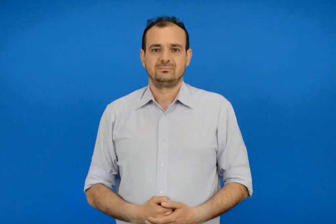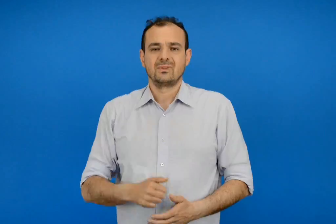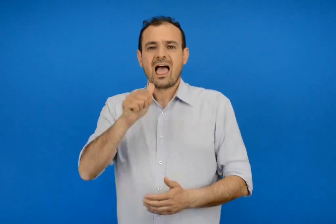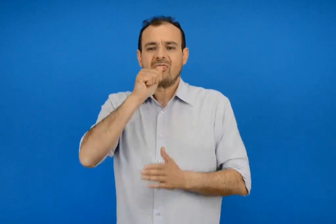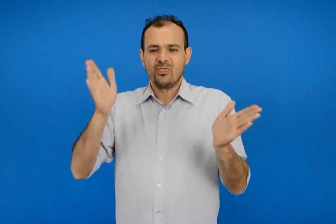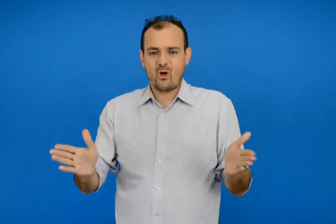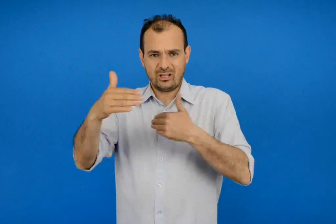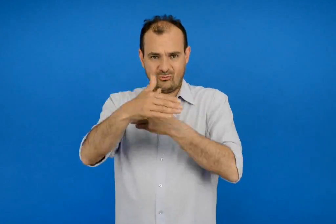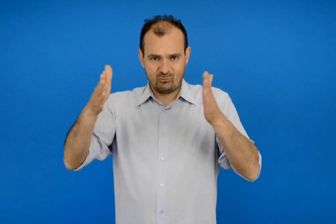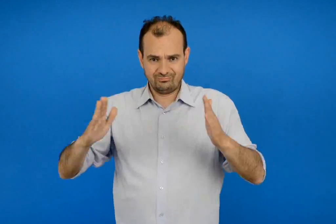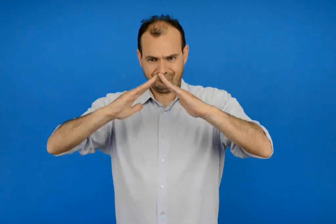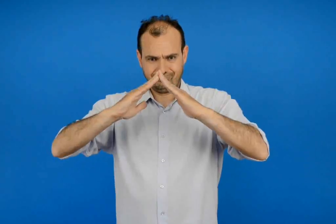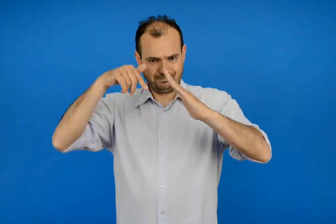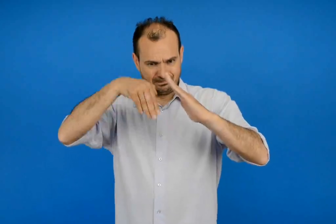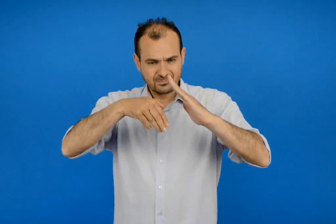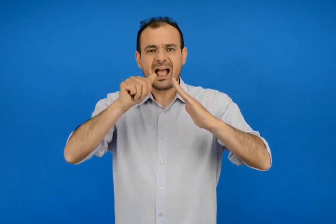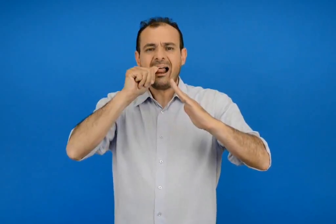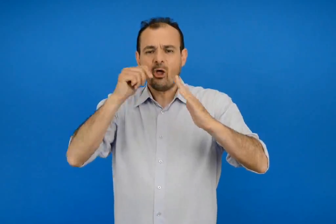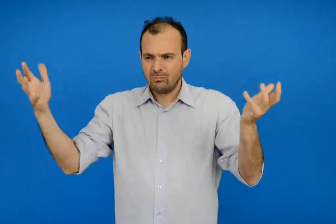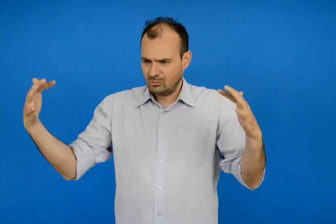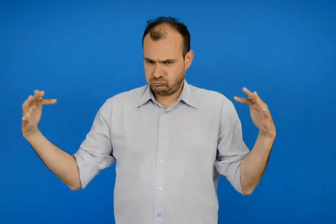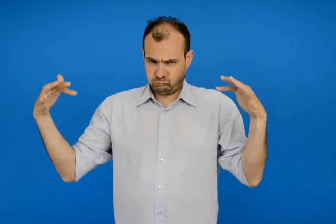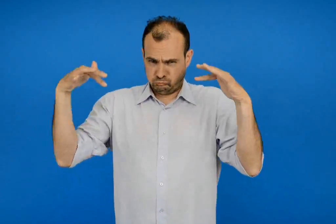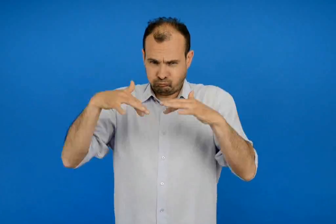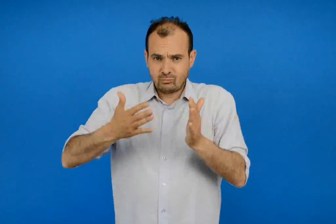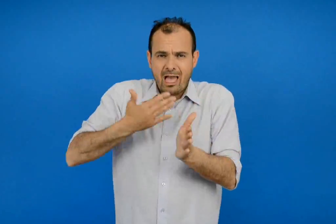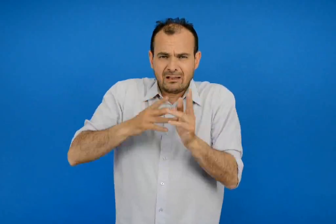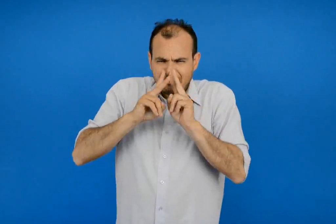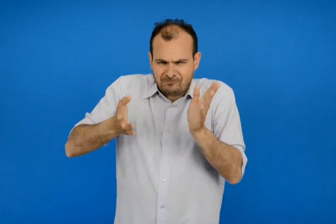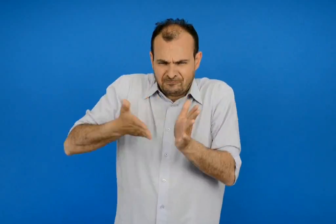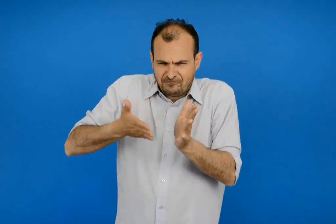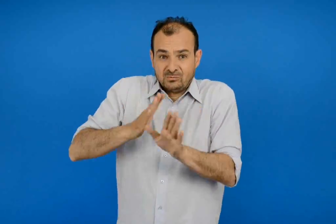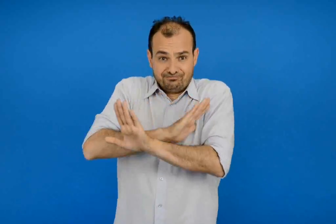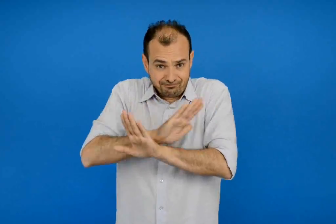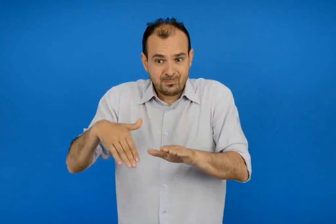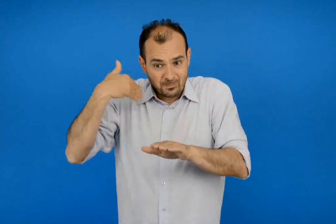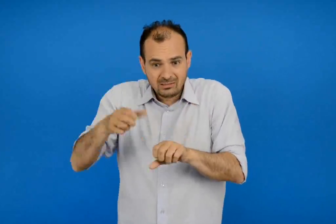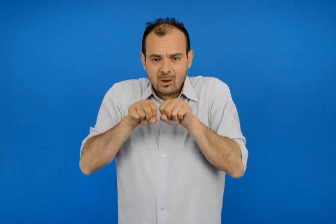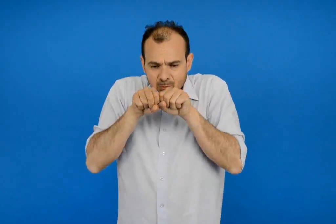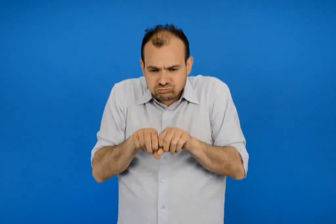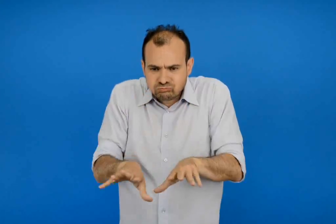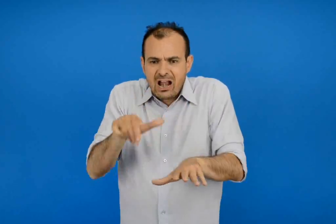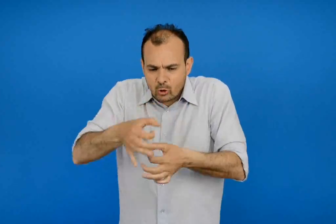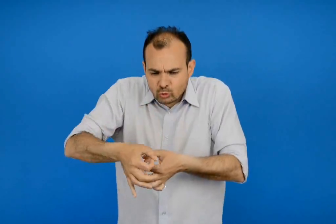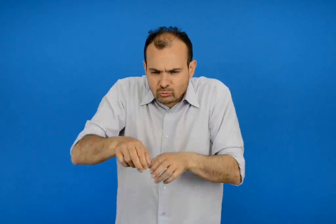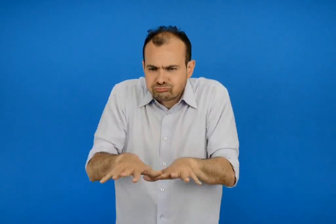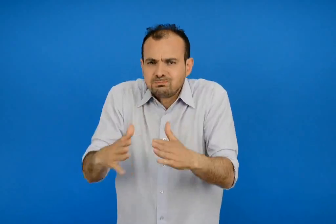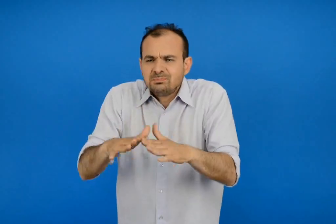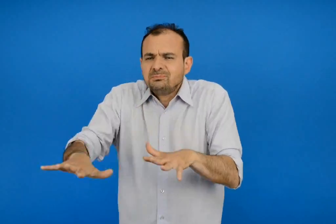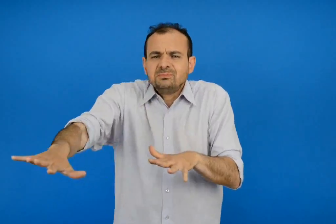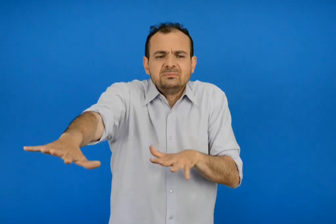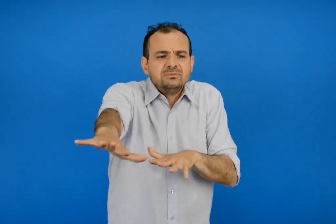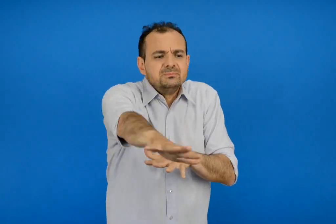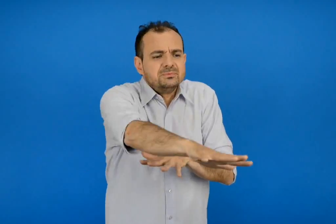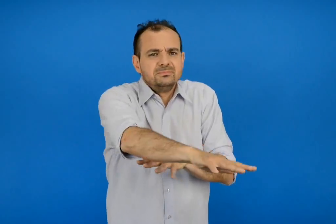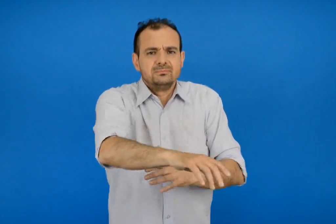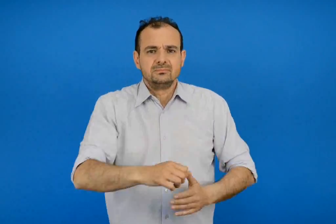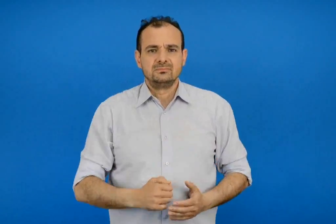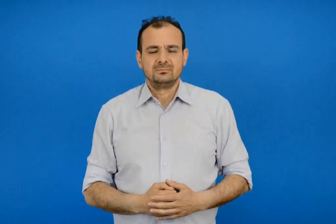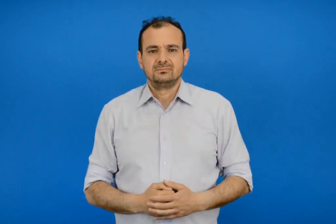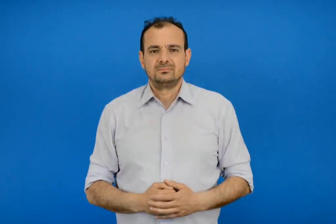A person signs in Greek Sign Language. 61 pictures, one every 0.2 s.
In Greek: υδραγωγείο το κτίριο όπου μαζεύεται και καθαρίζεται το νερό προτού έρθει στα σπίτια μας μέσα από σωλήνες
